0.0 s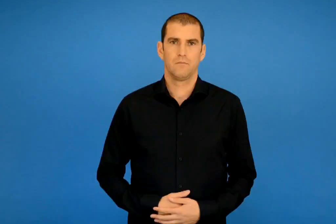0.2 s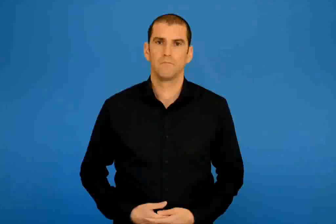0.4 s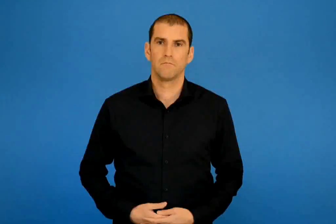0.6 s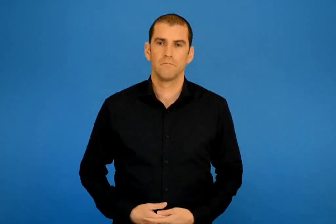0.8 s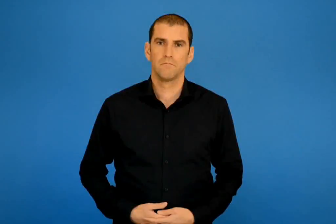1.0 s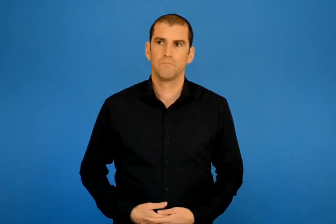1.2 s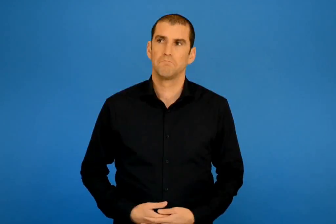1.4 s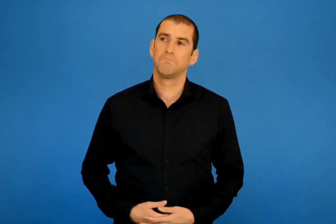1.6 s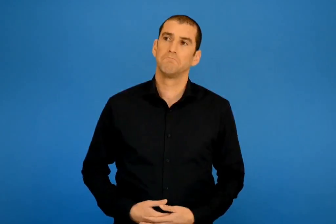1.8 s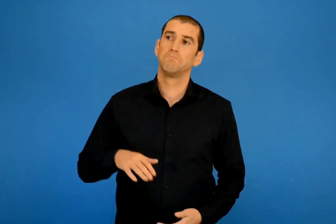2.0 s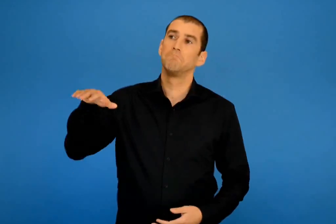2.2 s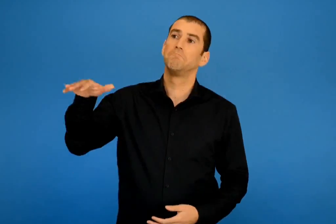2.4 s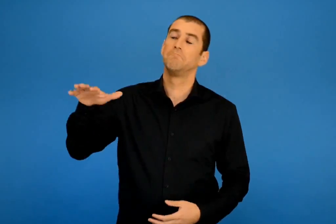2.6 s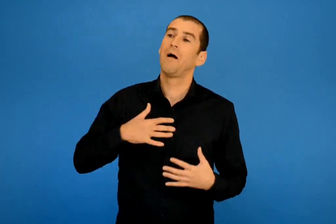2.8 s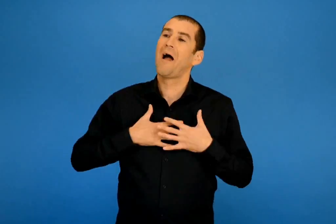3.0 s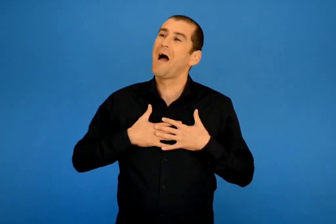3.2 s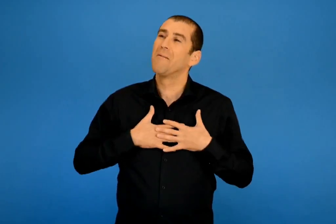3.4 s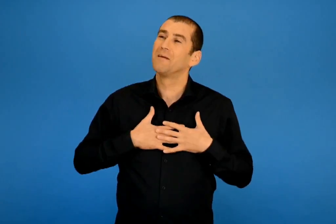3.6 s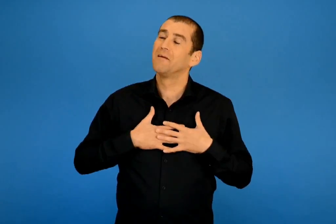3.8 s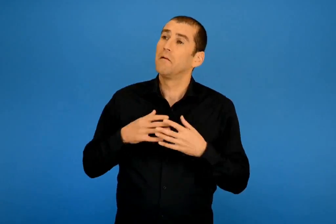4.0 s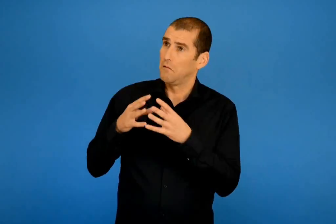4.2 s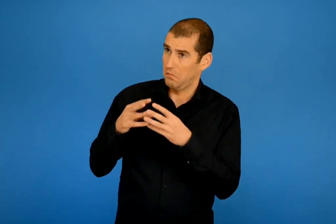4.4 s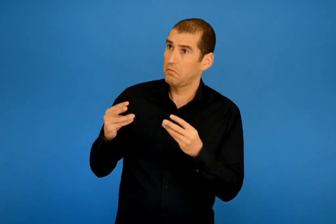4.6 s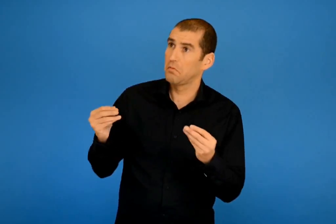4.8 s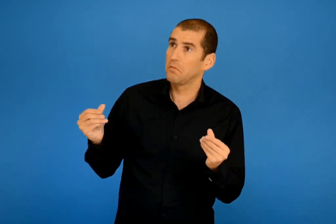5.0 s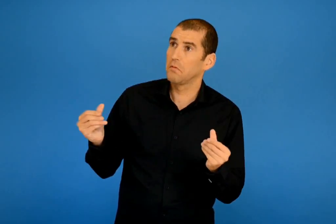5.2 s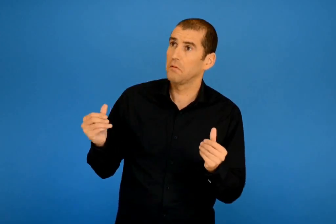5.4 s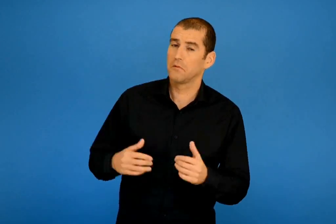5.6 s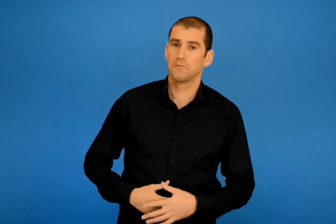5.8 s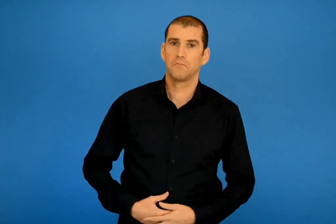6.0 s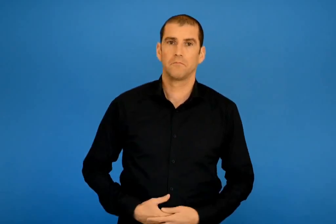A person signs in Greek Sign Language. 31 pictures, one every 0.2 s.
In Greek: χαλάει ποτέ η αγάπη ; ρώτησε ο μικρός
